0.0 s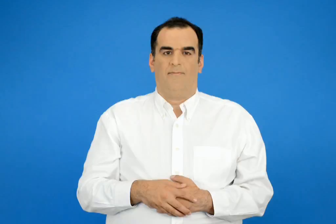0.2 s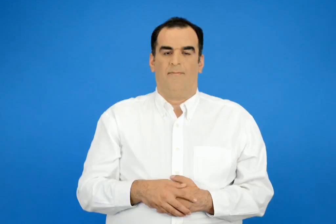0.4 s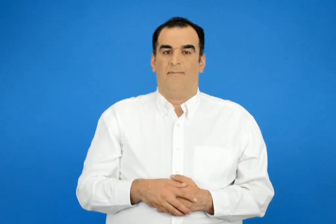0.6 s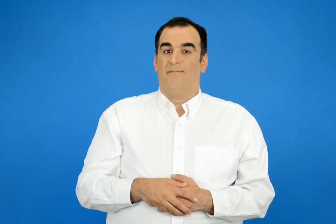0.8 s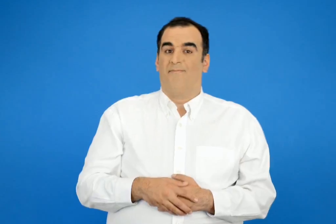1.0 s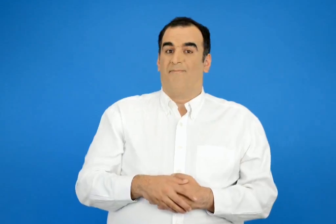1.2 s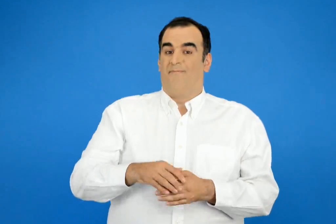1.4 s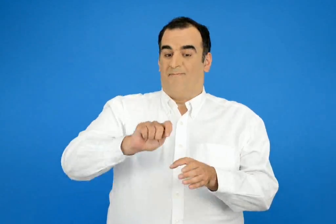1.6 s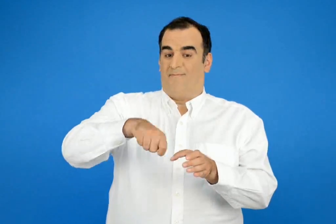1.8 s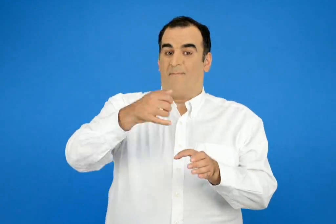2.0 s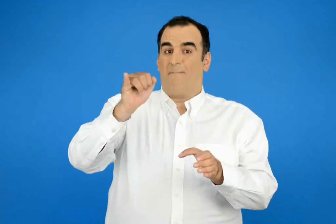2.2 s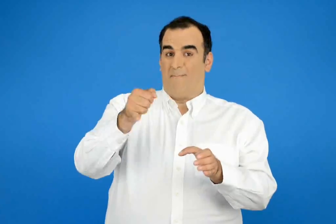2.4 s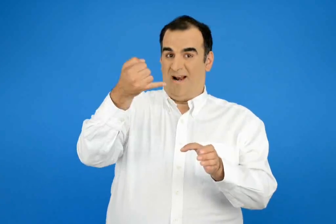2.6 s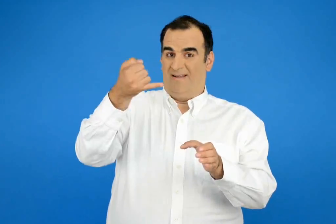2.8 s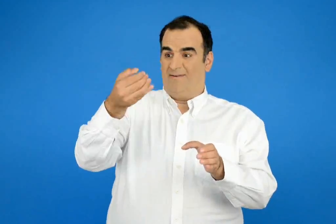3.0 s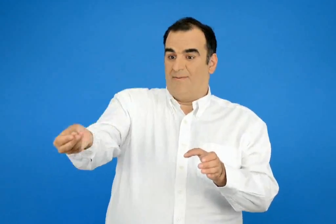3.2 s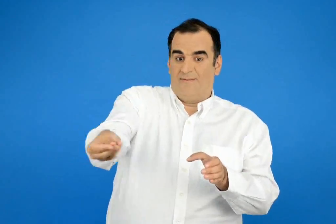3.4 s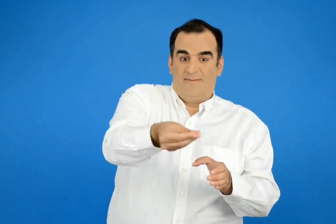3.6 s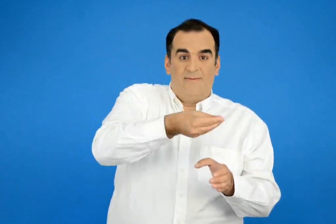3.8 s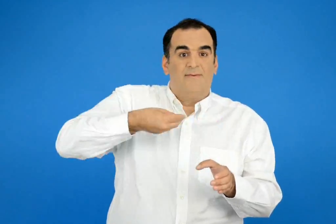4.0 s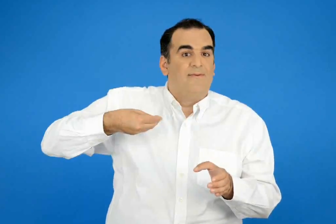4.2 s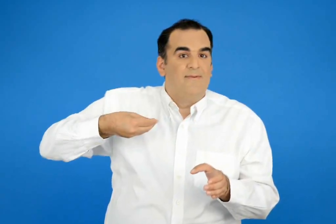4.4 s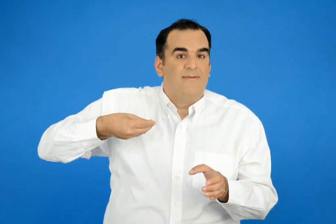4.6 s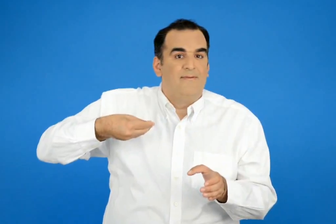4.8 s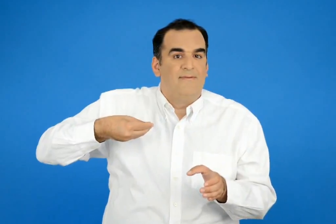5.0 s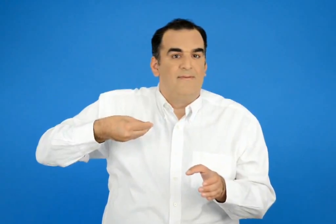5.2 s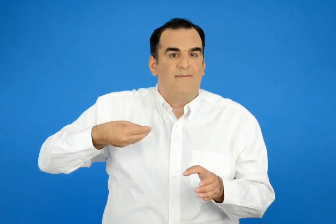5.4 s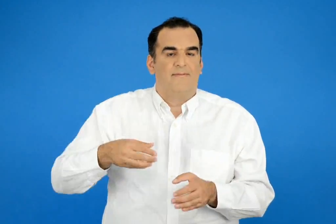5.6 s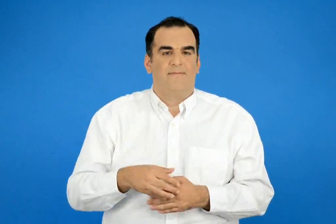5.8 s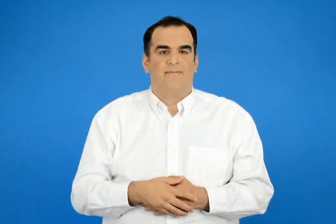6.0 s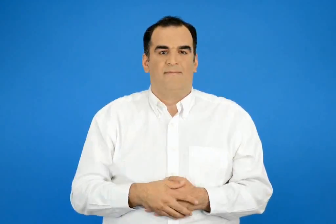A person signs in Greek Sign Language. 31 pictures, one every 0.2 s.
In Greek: μας δίνει το μελί
